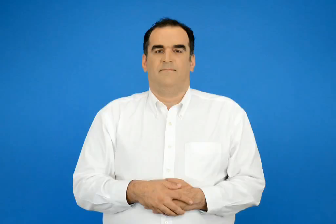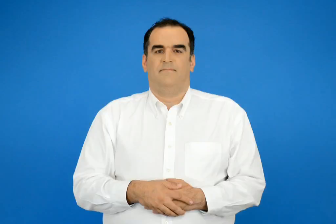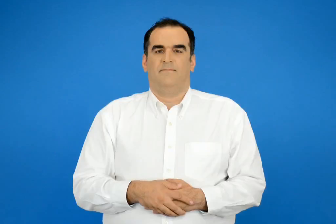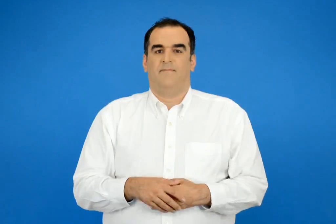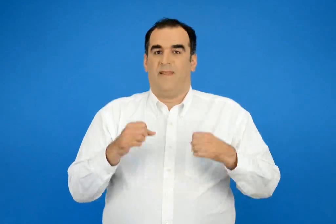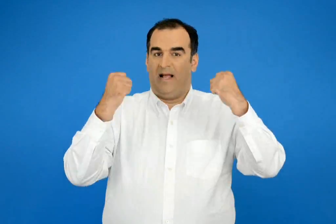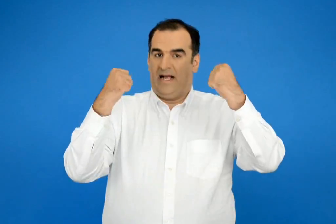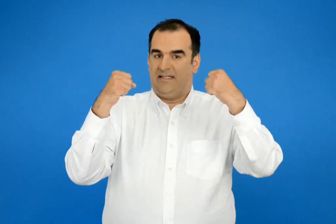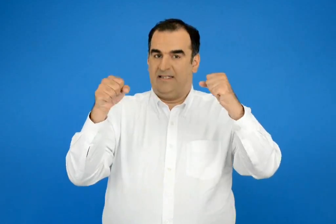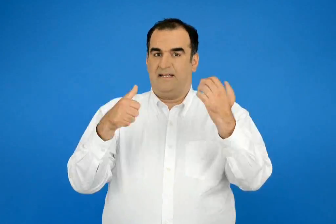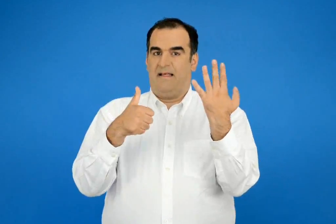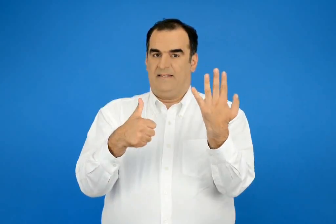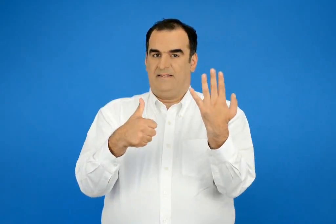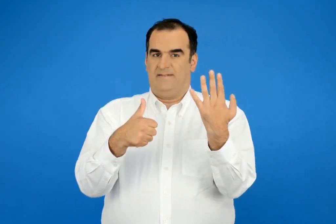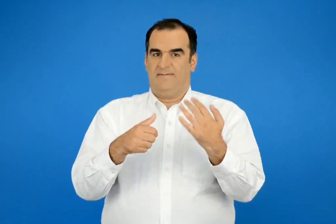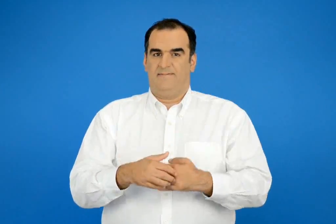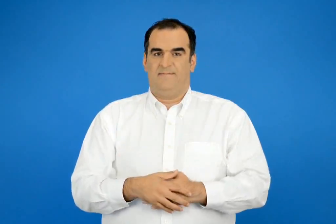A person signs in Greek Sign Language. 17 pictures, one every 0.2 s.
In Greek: άσκηση 6
